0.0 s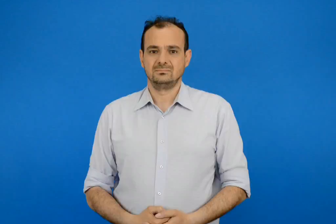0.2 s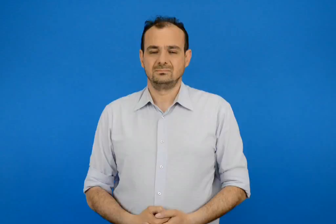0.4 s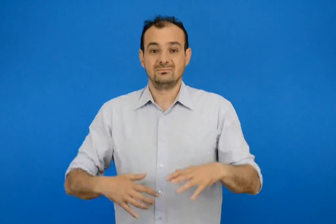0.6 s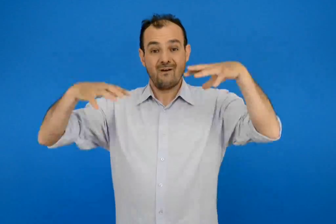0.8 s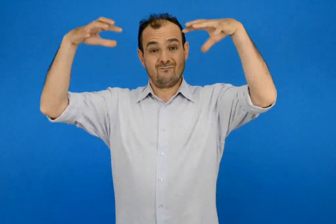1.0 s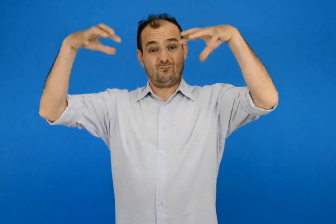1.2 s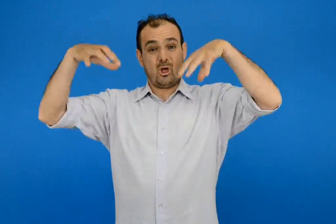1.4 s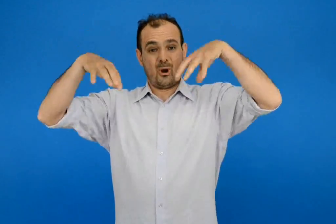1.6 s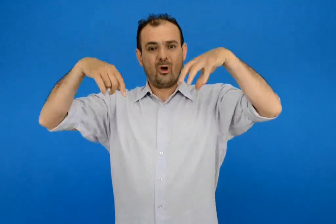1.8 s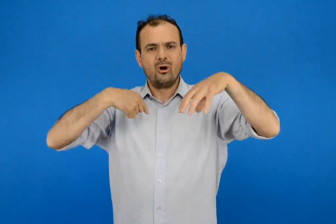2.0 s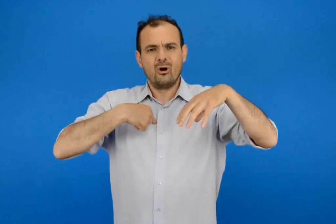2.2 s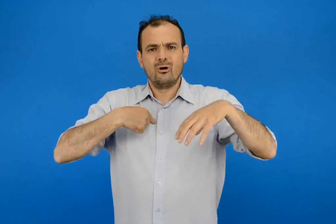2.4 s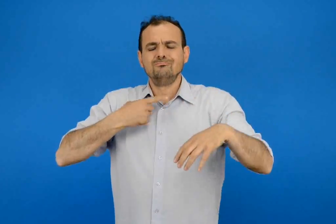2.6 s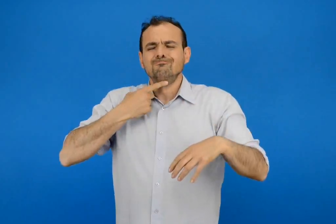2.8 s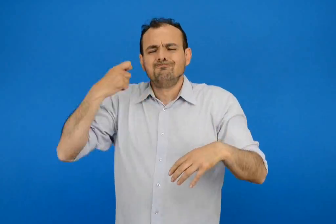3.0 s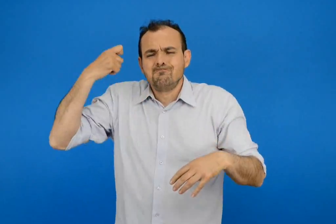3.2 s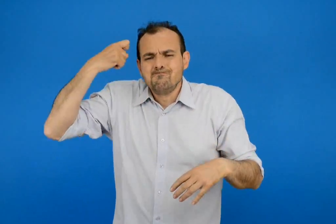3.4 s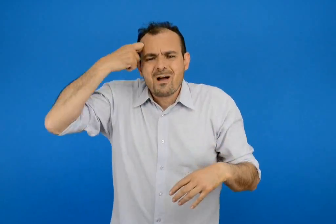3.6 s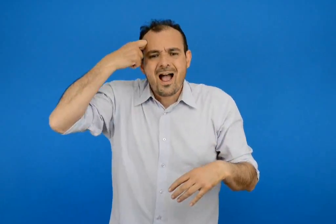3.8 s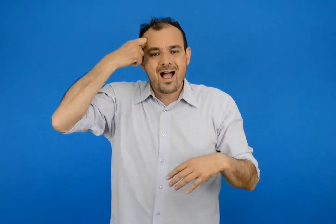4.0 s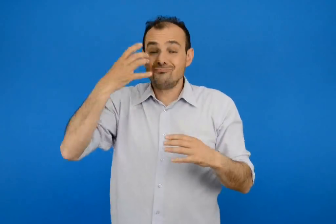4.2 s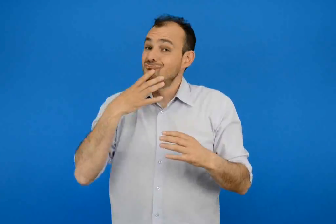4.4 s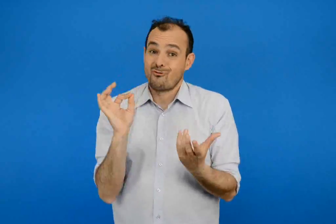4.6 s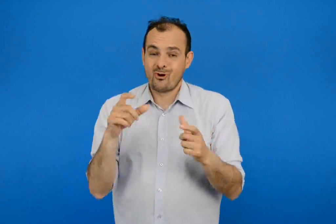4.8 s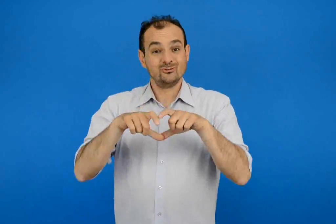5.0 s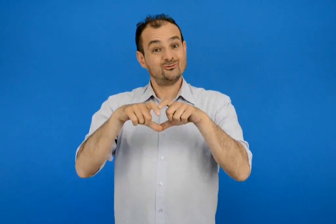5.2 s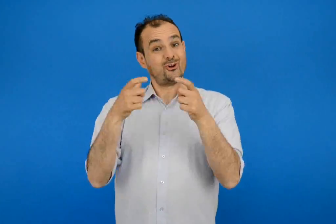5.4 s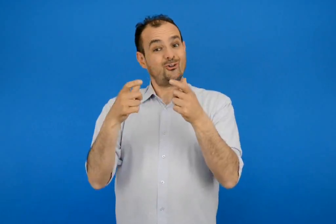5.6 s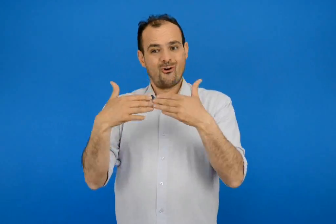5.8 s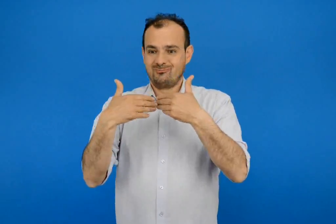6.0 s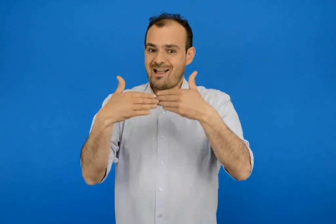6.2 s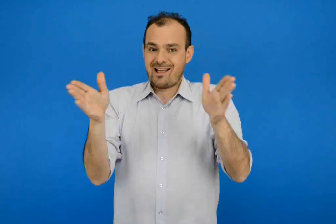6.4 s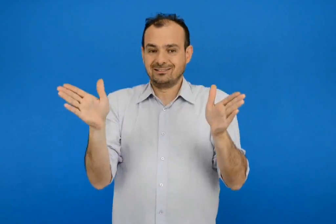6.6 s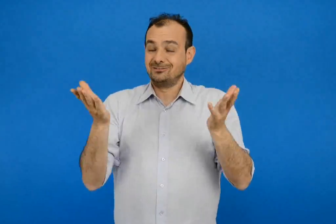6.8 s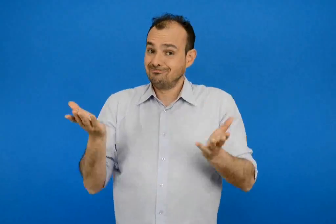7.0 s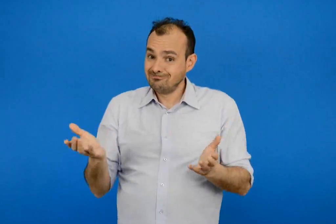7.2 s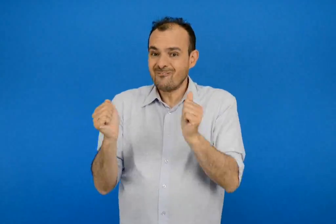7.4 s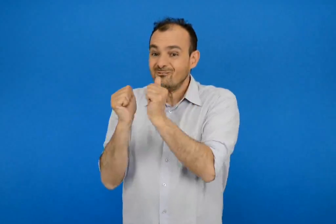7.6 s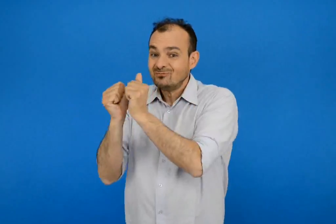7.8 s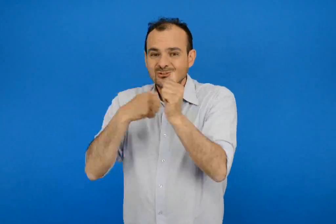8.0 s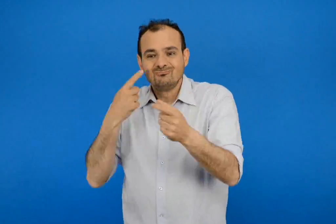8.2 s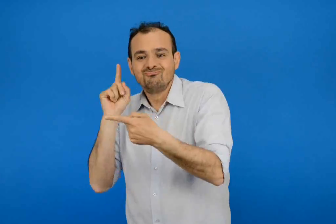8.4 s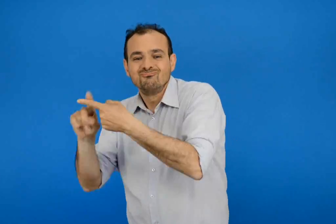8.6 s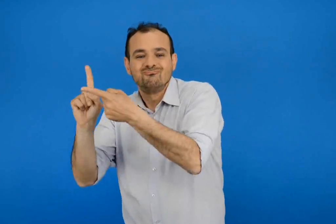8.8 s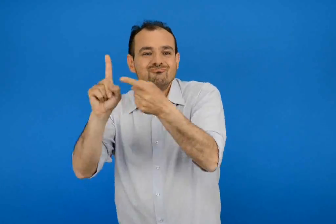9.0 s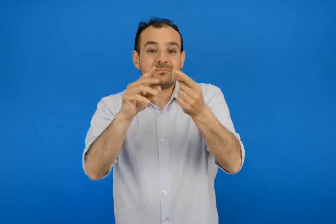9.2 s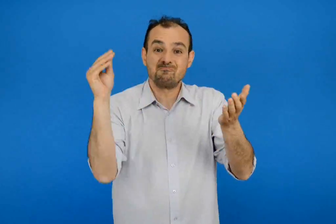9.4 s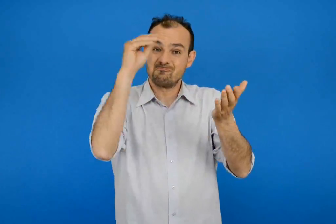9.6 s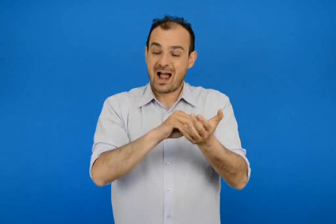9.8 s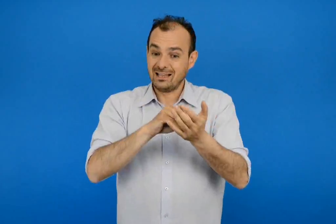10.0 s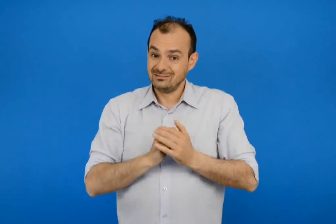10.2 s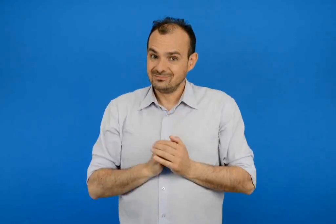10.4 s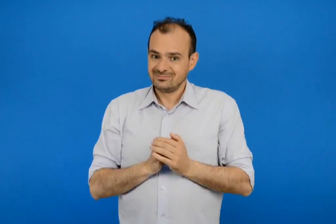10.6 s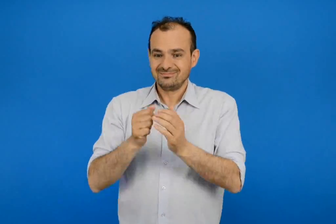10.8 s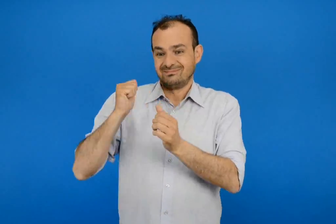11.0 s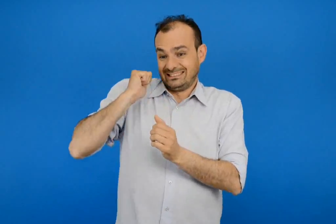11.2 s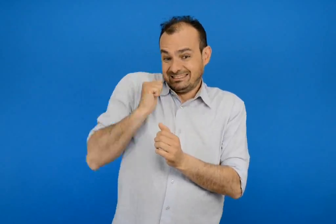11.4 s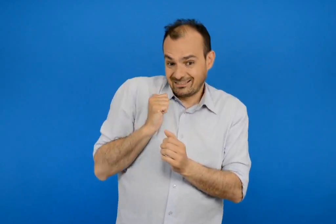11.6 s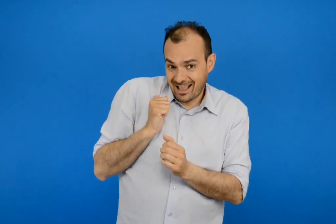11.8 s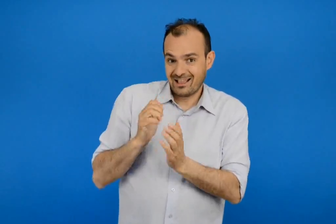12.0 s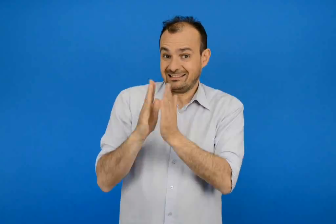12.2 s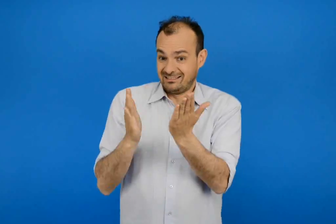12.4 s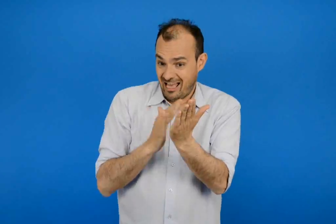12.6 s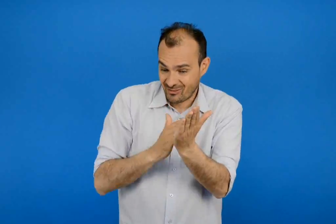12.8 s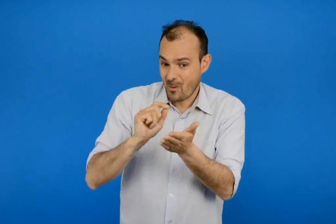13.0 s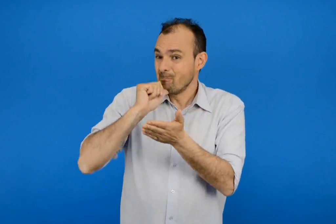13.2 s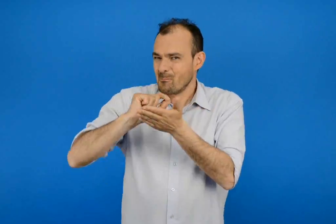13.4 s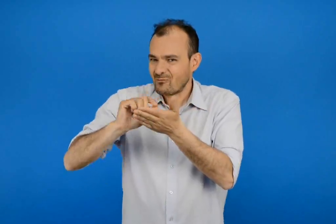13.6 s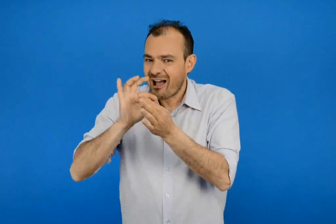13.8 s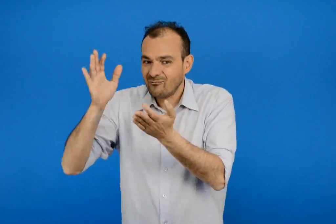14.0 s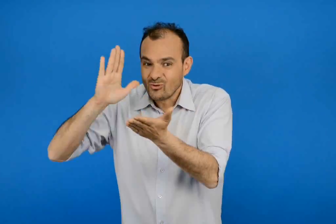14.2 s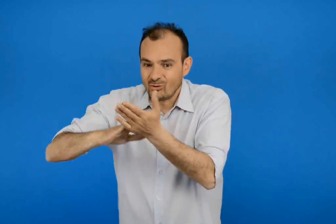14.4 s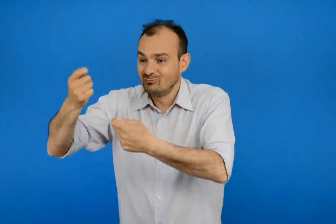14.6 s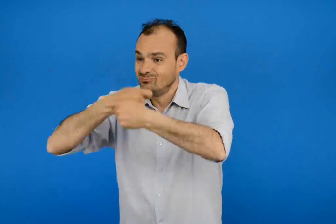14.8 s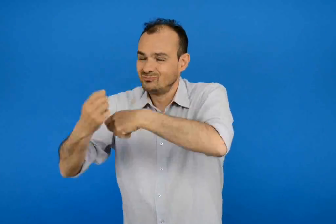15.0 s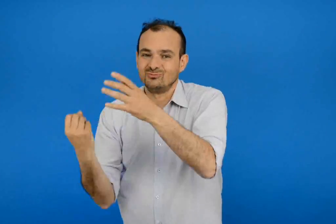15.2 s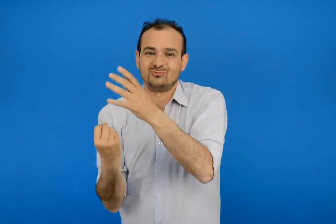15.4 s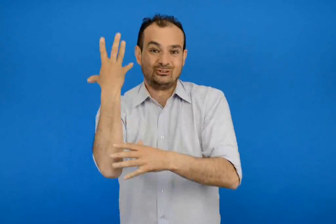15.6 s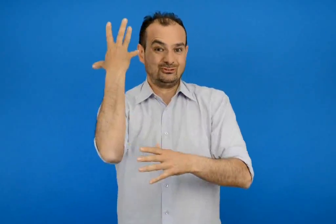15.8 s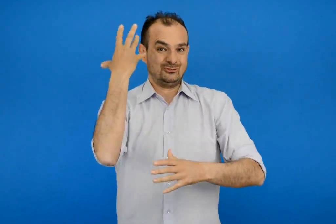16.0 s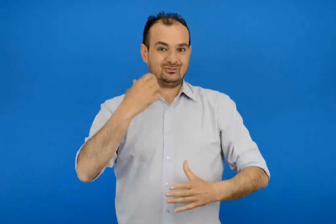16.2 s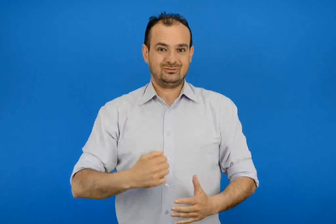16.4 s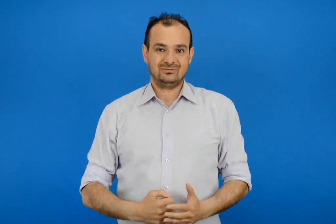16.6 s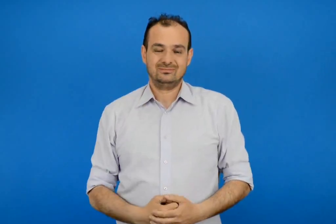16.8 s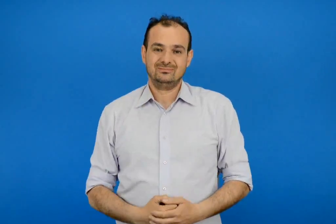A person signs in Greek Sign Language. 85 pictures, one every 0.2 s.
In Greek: εμένα μου αρέσει το φθινόπωρο γιατί ανοίγουν τα σχολεία έτσι συναντάω ξανά τους φίλους μου αγοράζω καινούρια τσάντα και παίρνω τετράδια μολυβιά και αυτοκόλλητα
